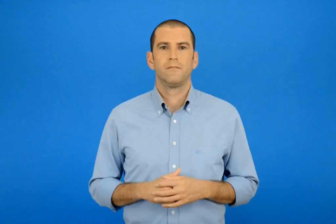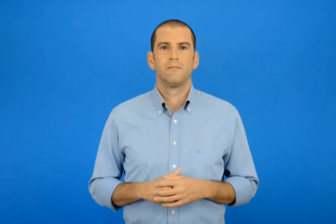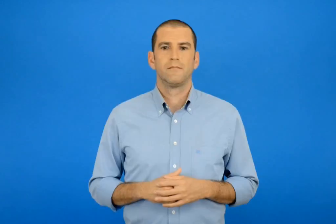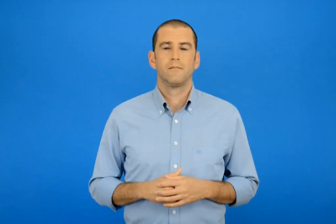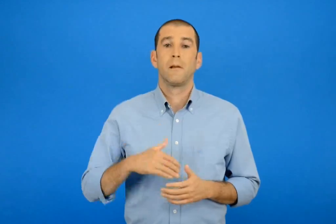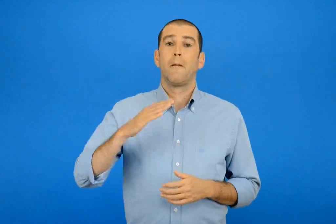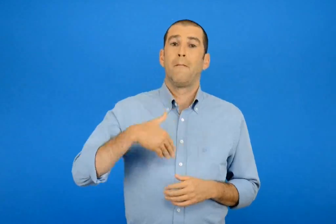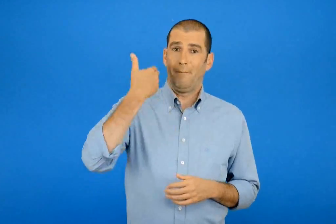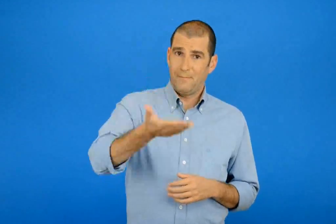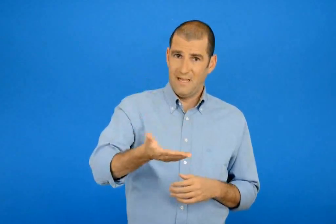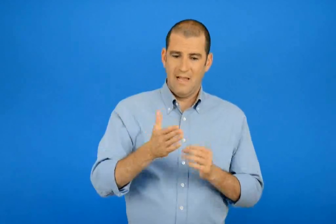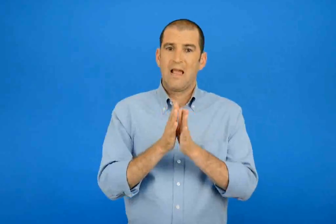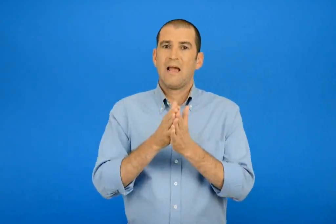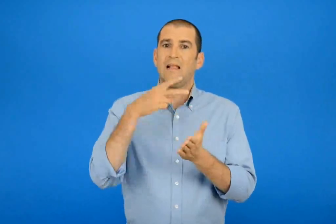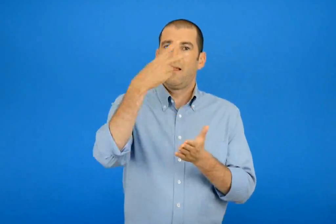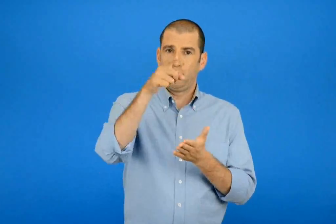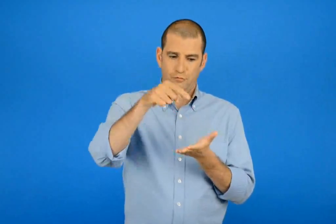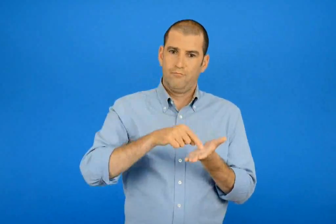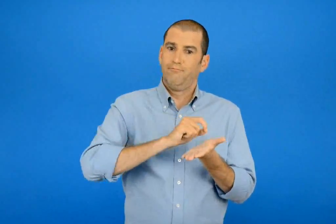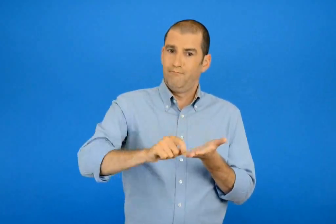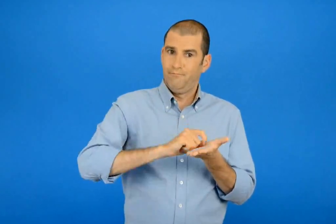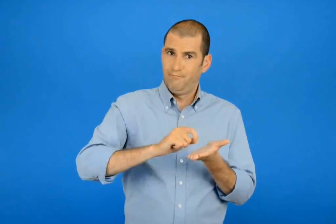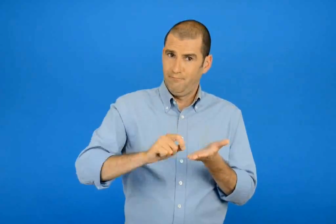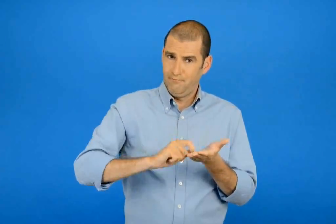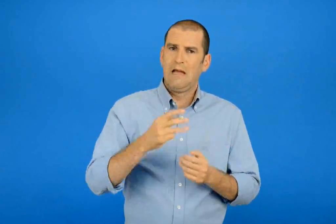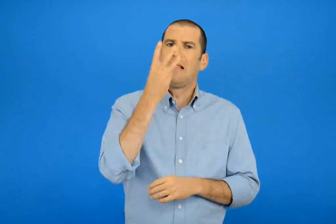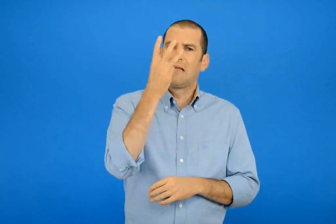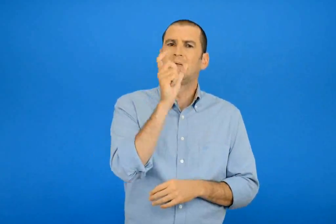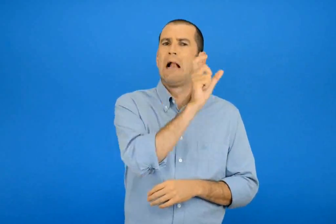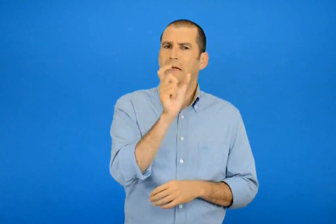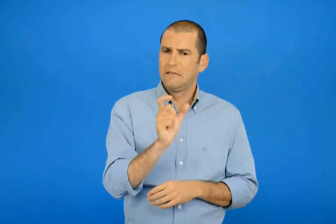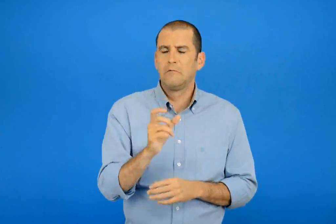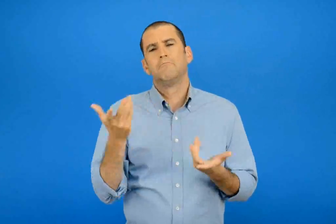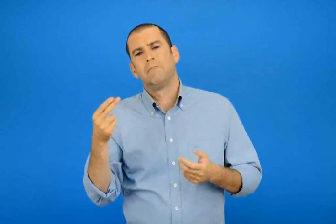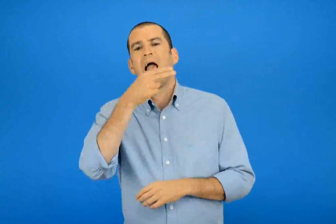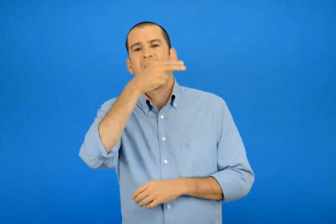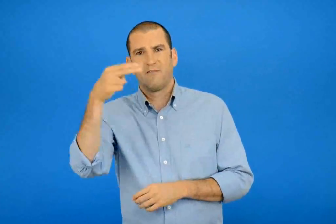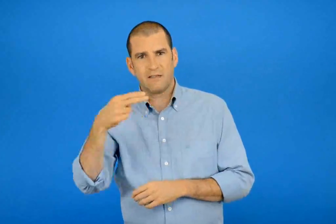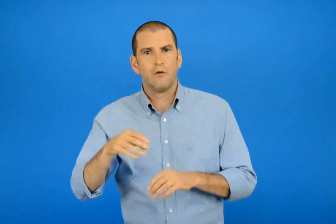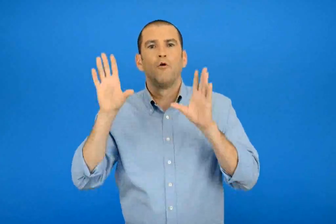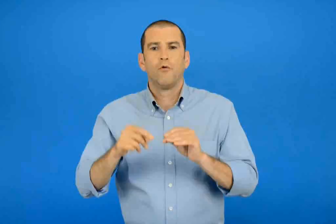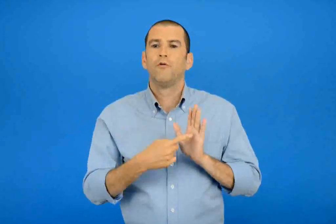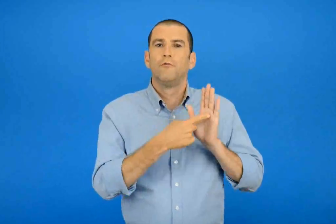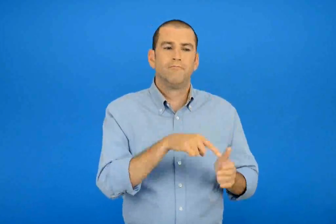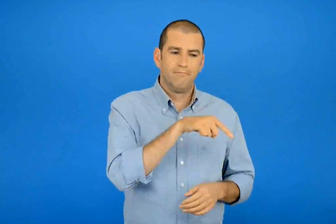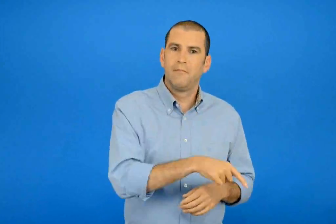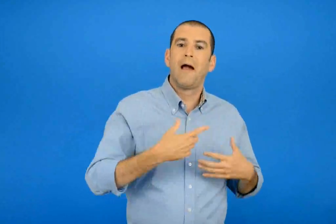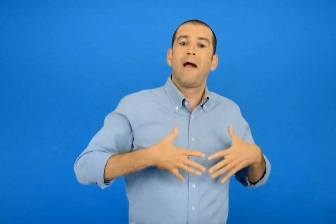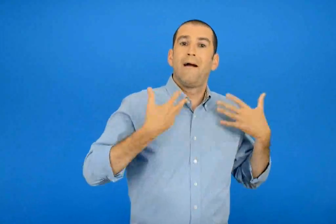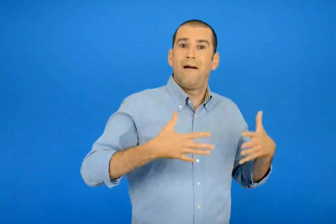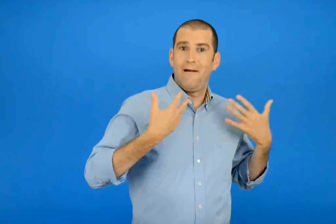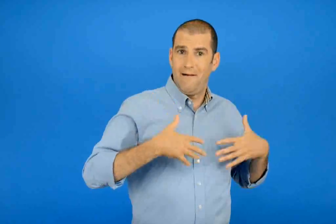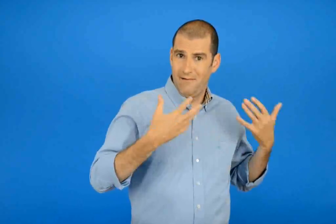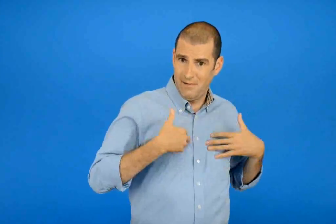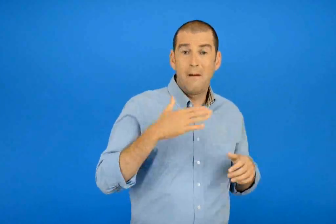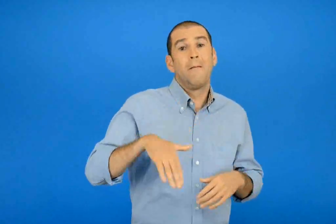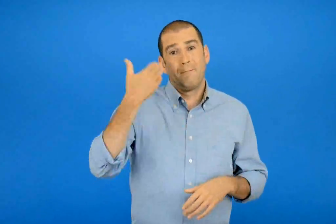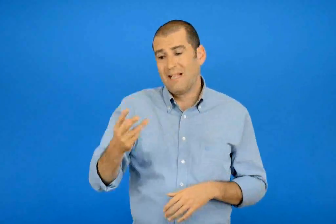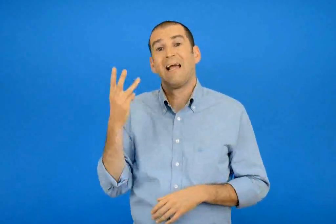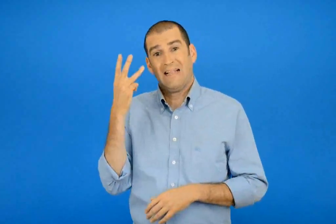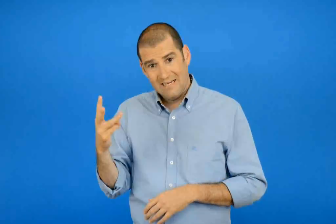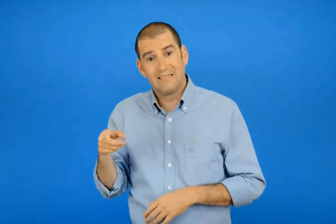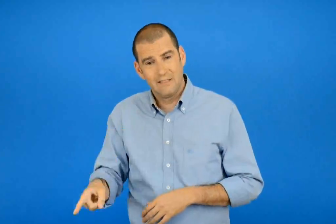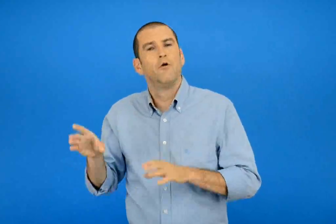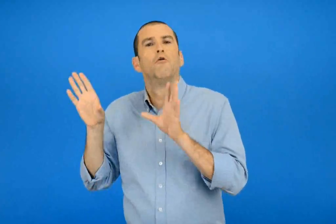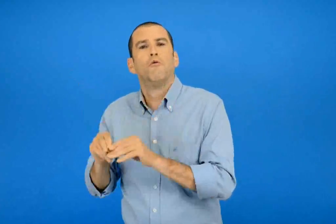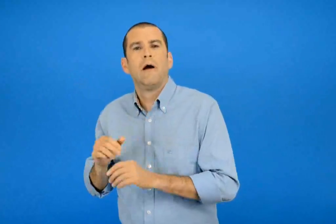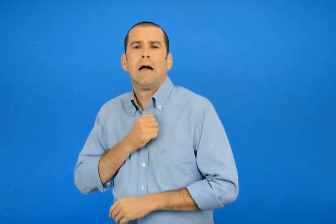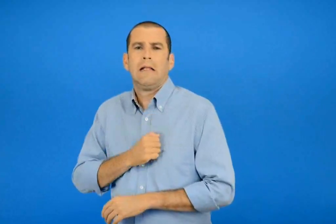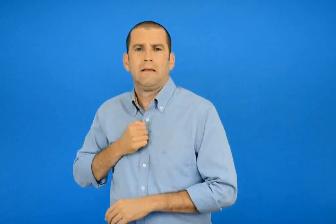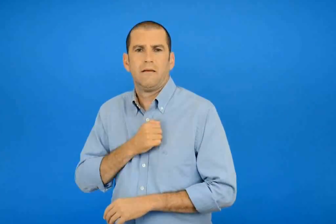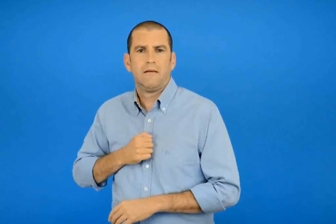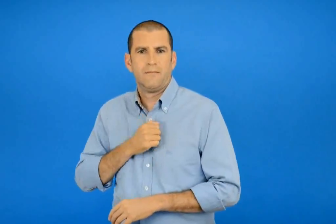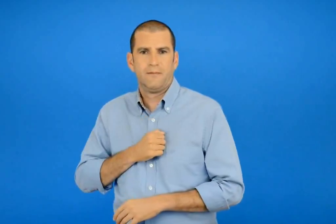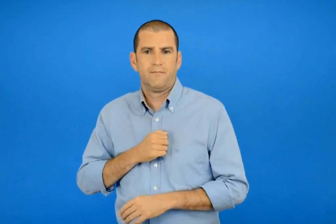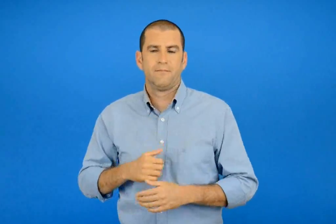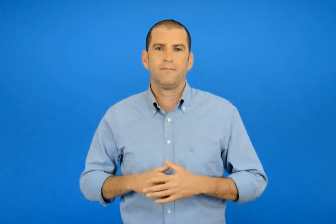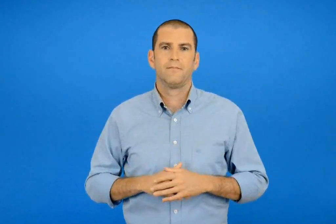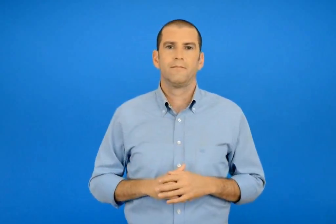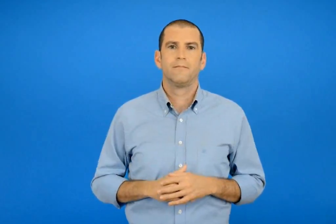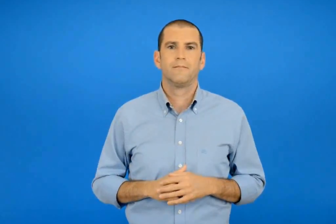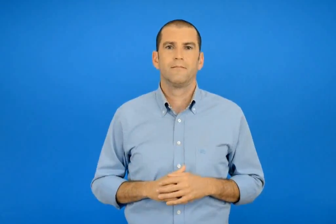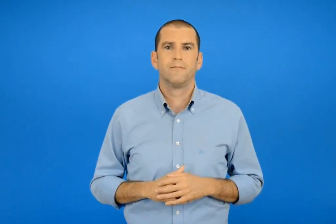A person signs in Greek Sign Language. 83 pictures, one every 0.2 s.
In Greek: έπειτα γράψε στο τετράδιο σου τρεις λέξεις η εκφράσεις που δείχνουν χαρά και άλλες τρεις που δείχνουν λύπη
